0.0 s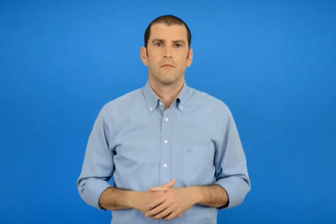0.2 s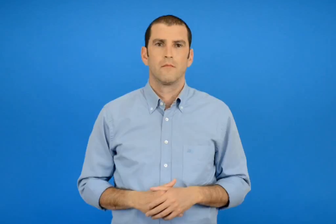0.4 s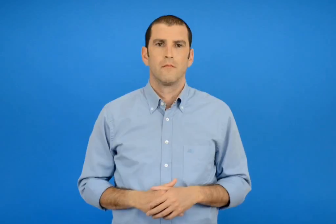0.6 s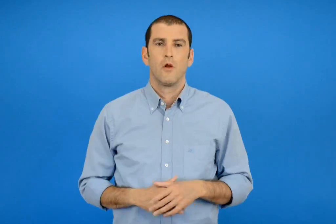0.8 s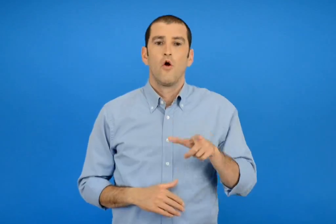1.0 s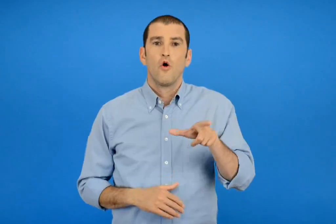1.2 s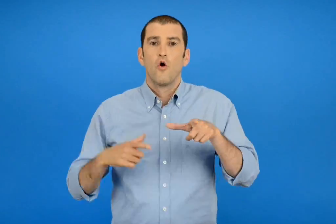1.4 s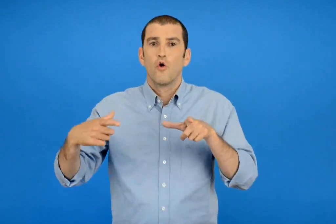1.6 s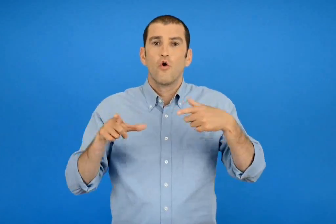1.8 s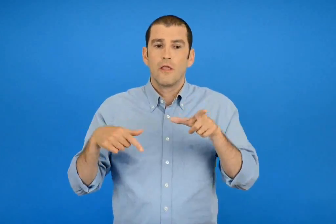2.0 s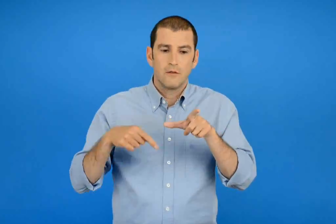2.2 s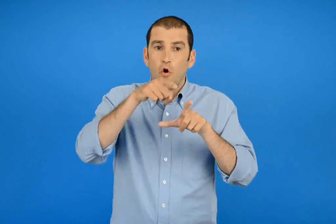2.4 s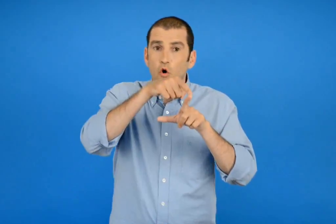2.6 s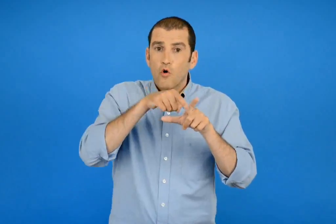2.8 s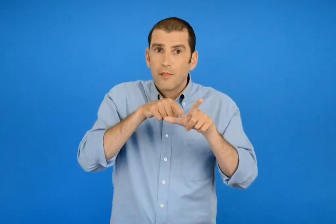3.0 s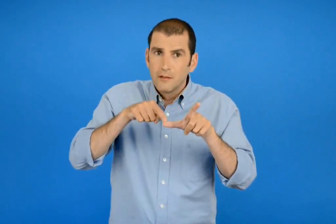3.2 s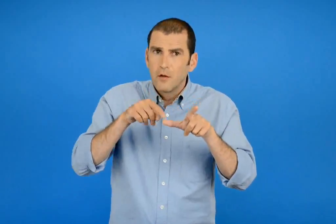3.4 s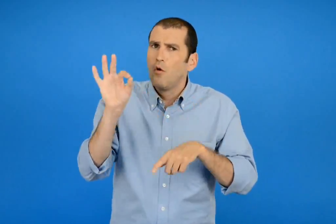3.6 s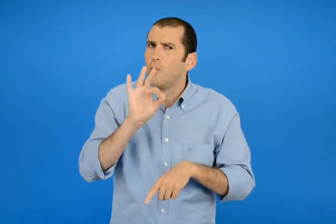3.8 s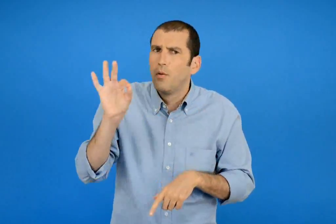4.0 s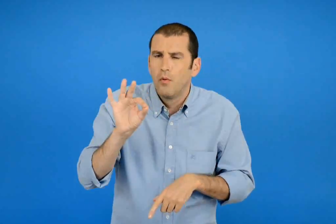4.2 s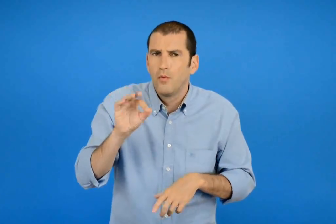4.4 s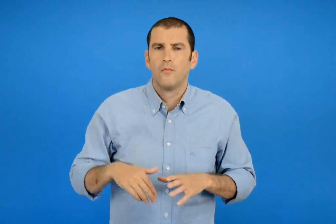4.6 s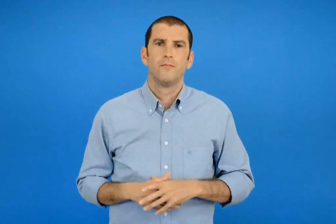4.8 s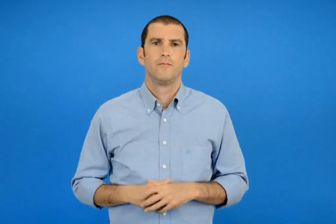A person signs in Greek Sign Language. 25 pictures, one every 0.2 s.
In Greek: που υπάρχουν ορθές γωνίες ;
